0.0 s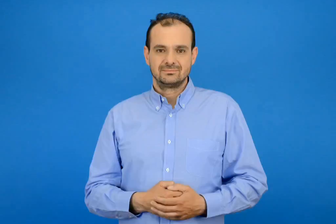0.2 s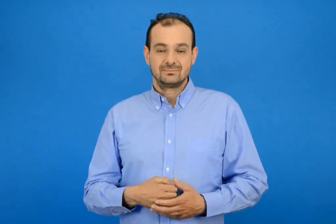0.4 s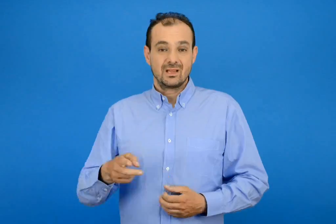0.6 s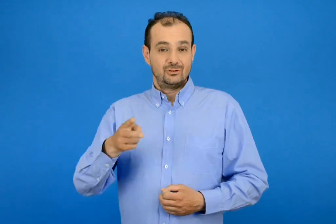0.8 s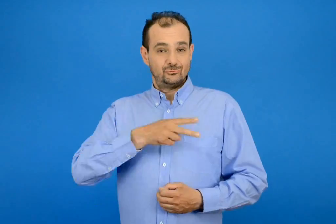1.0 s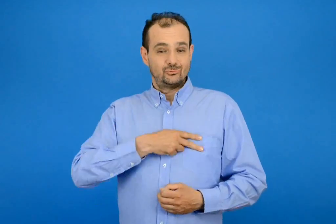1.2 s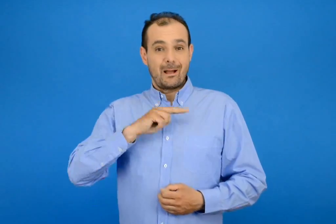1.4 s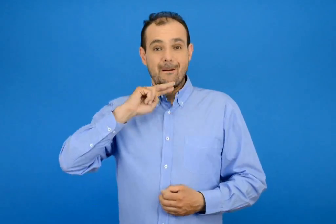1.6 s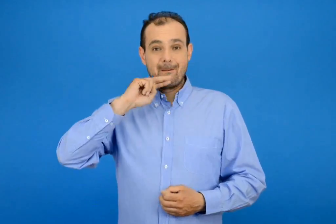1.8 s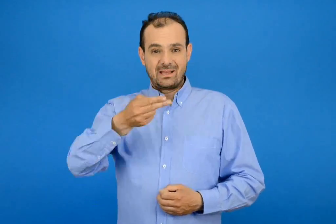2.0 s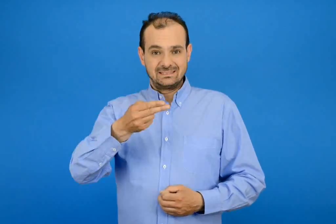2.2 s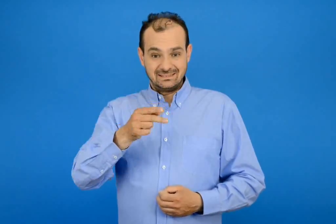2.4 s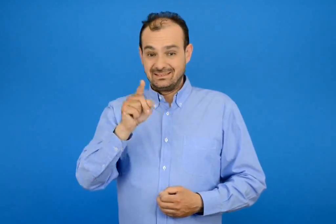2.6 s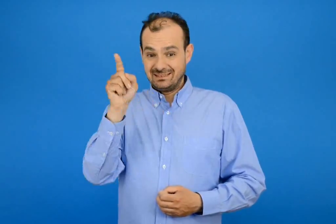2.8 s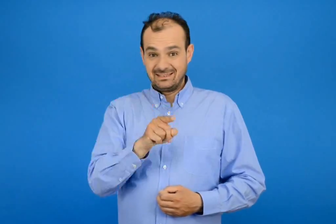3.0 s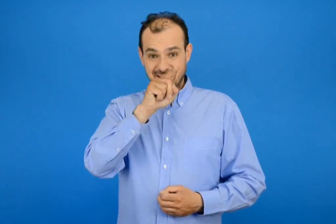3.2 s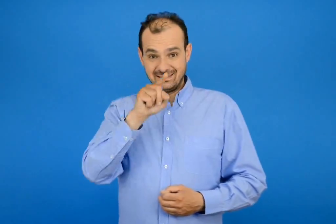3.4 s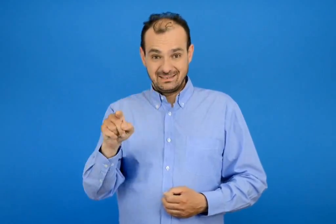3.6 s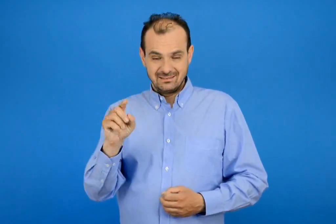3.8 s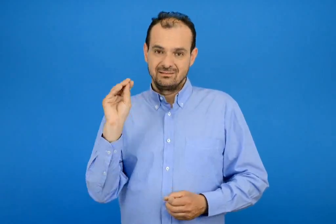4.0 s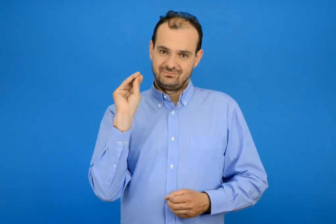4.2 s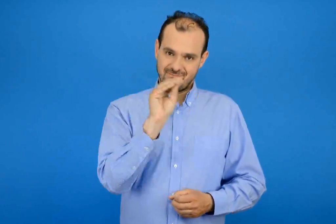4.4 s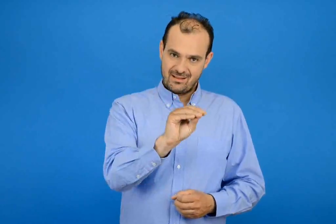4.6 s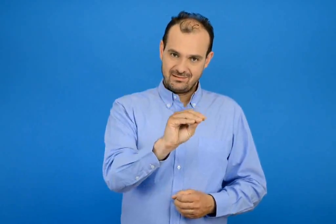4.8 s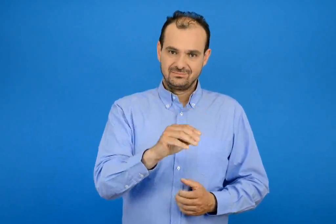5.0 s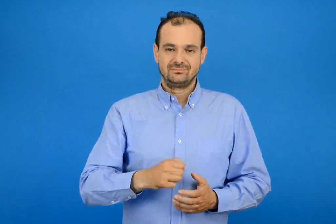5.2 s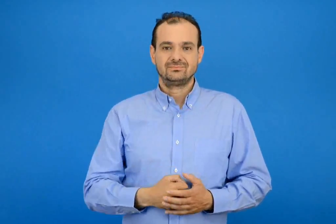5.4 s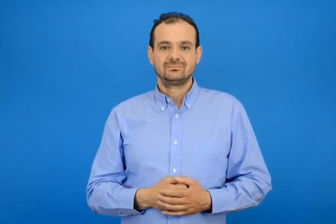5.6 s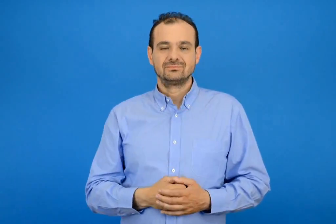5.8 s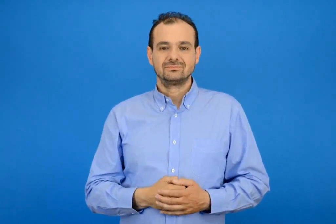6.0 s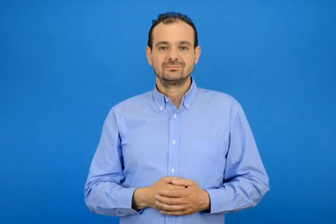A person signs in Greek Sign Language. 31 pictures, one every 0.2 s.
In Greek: βάλε ένα χ στη σωστή απάντηση
